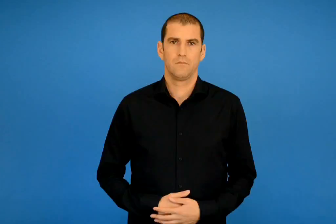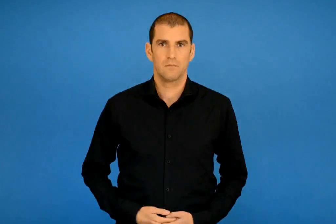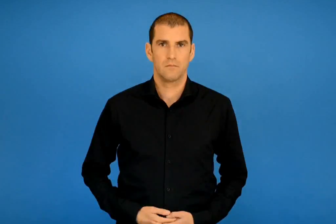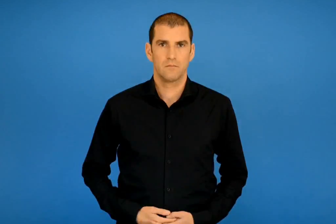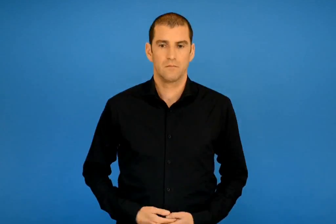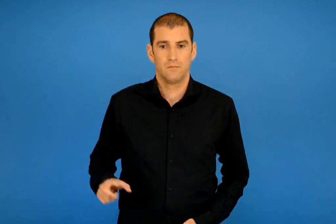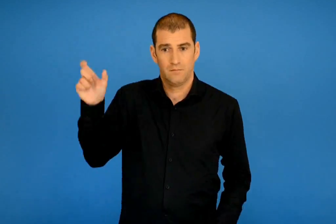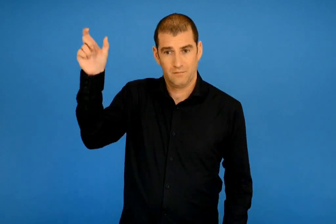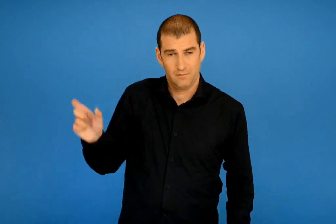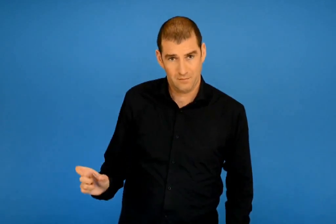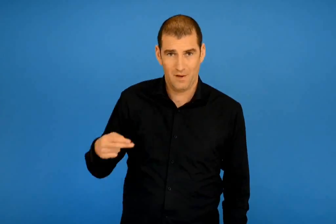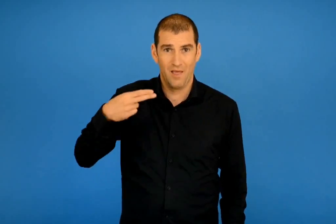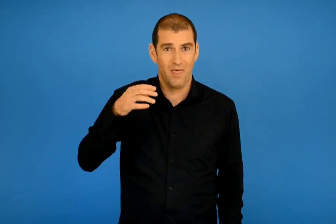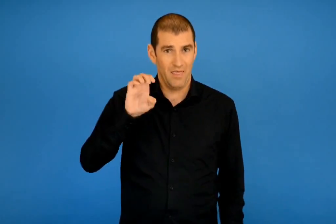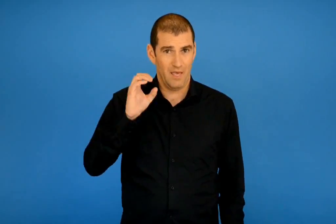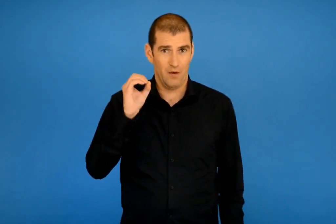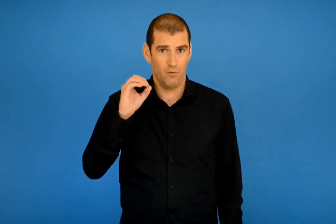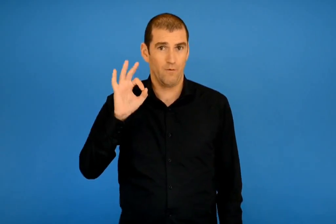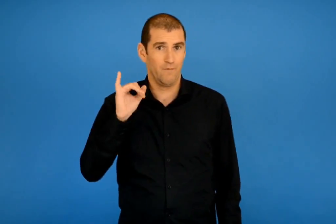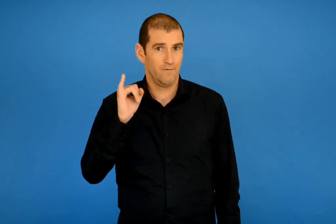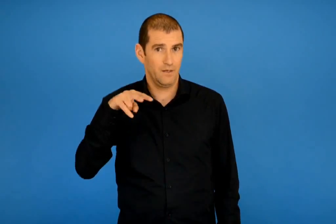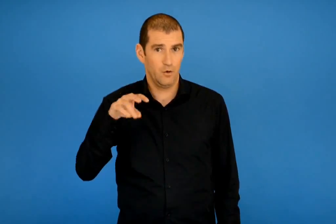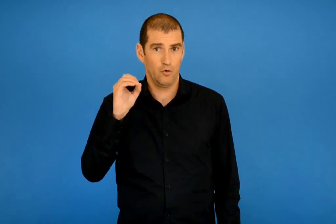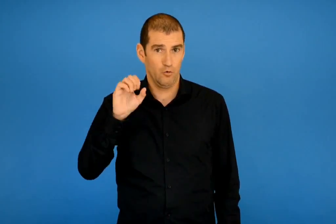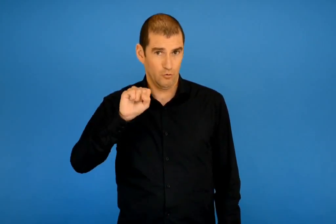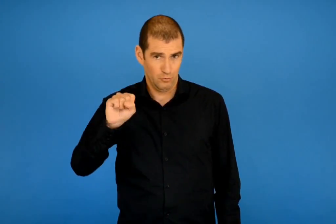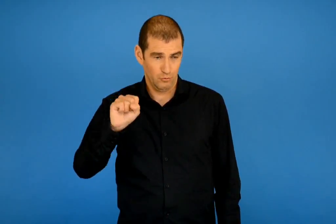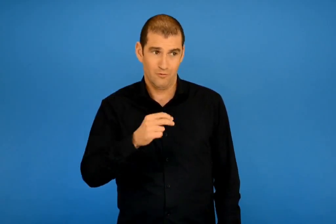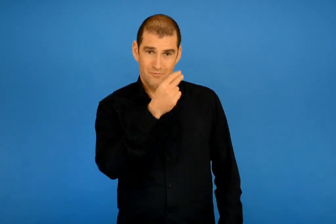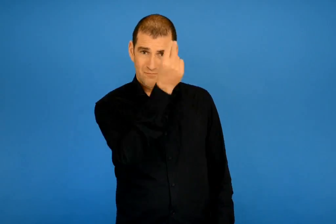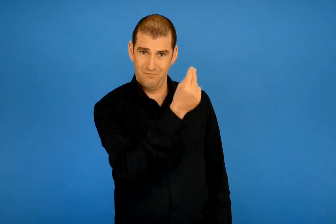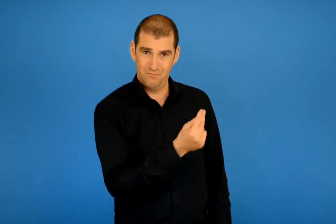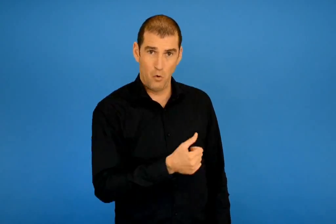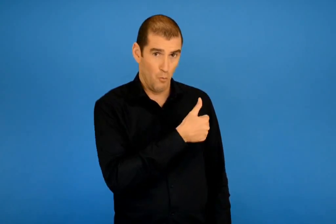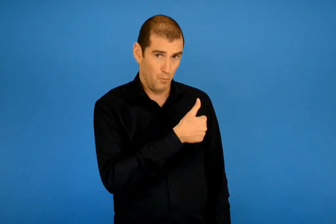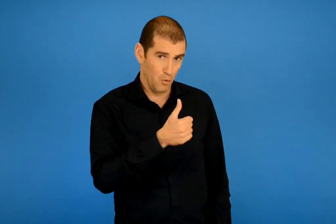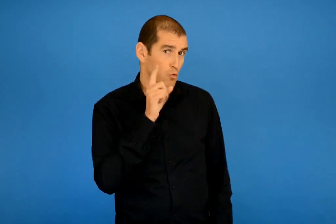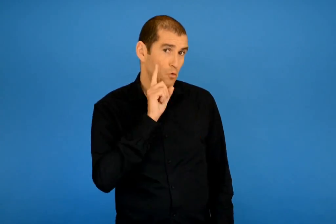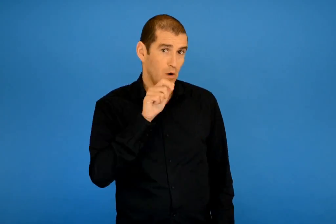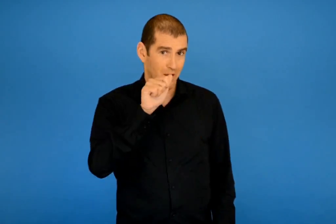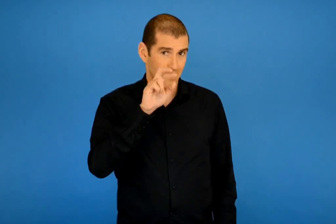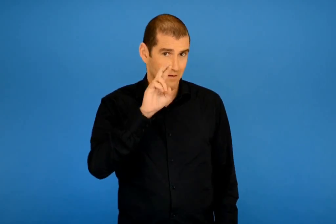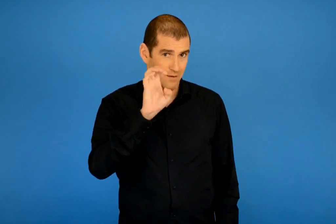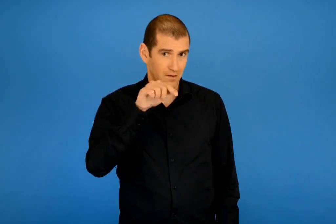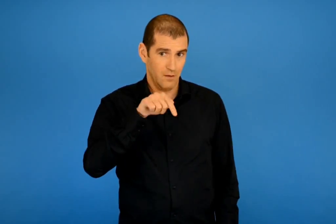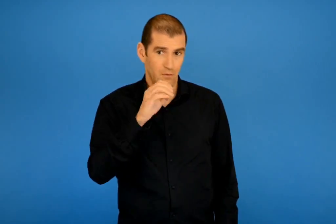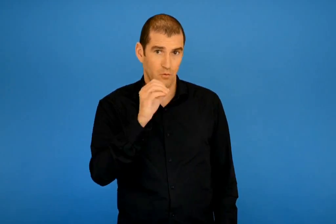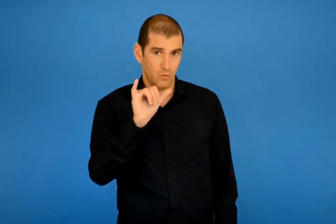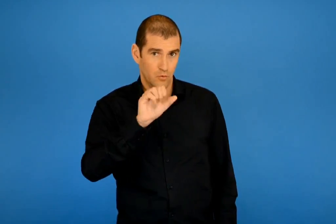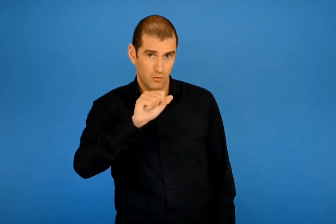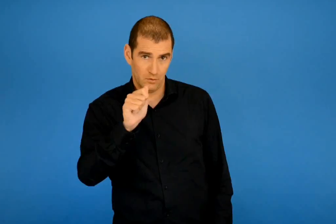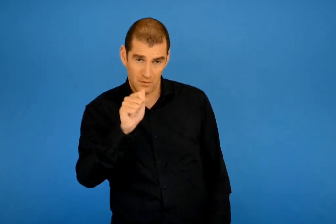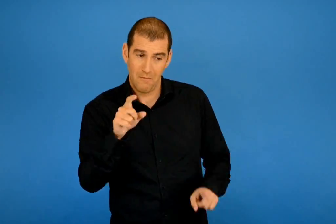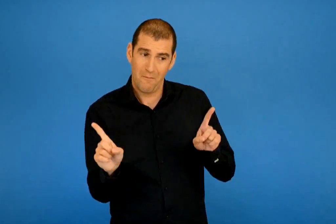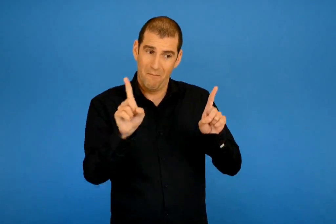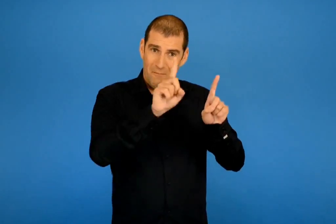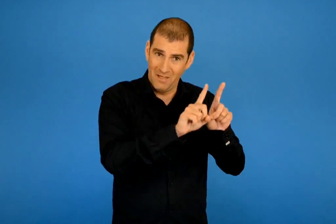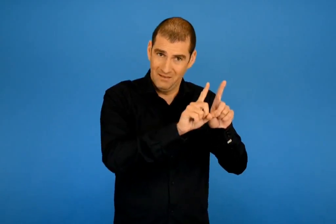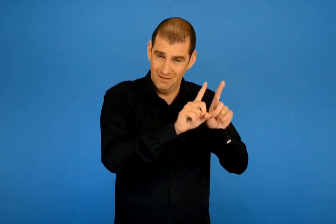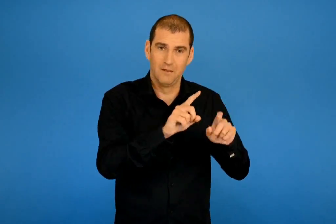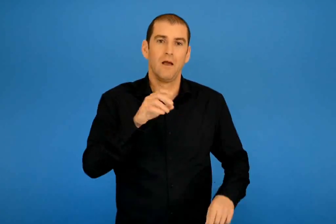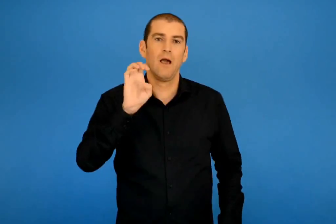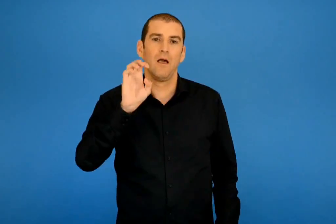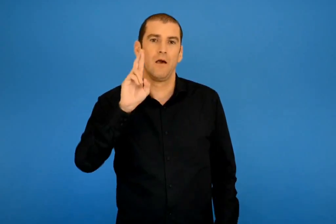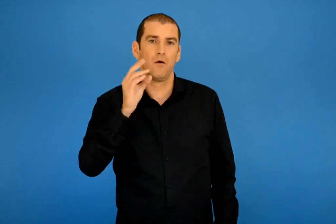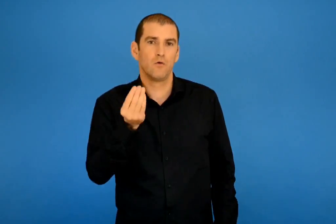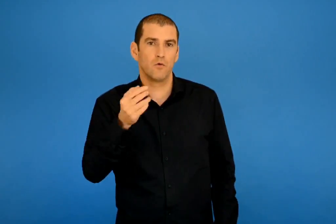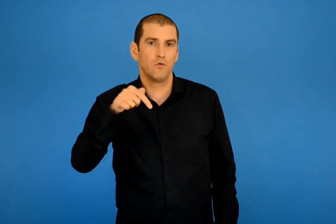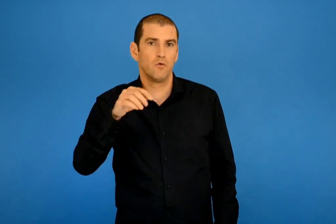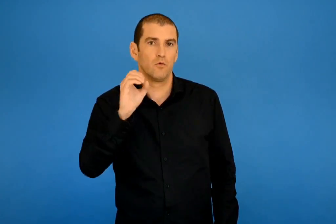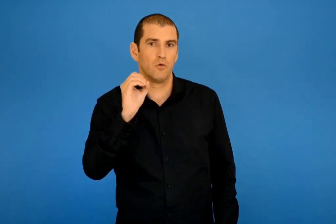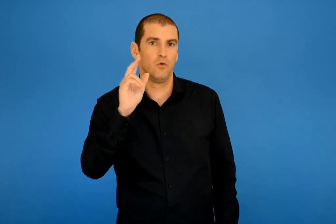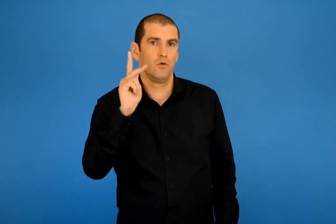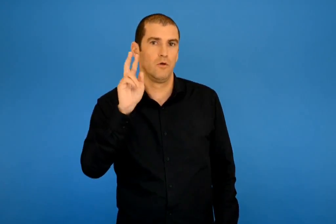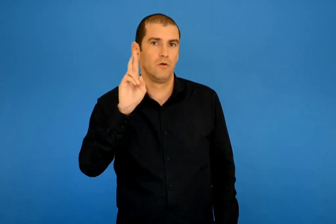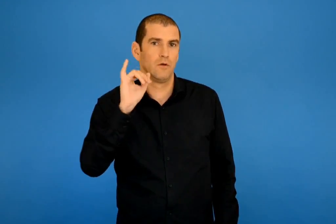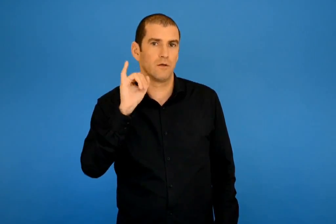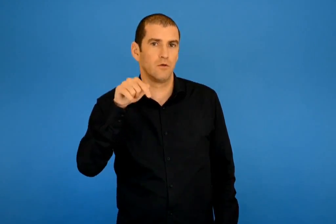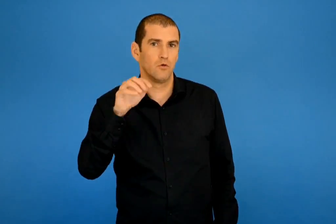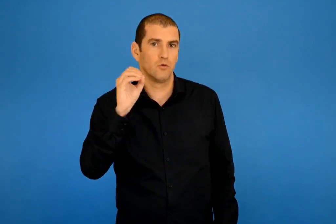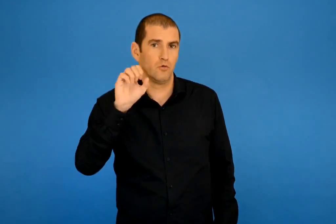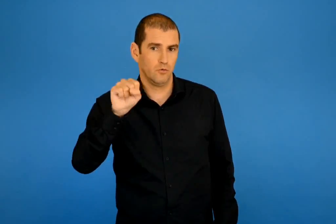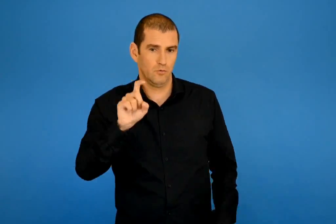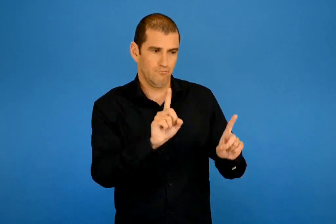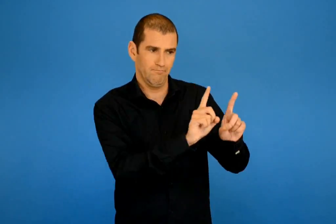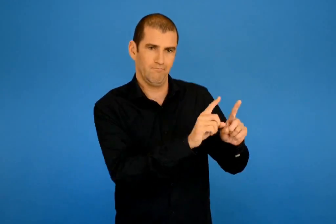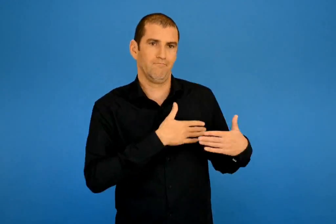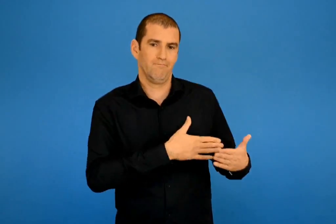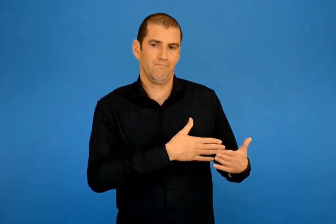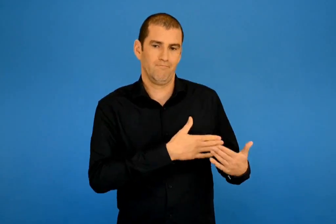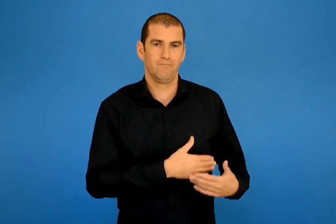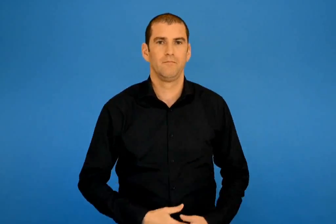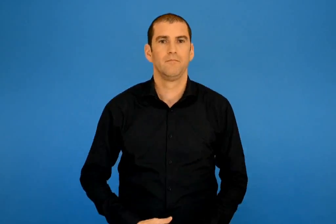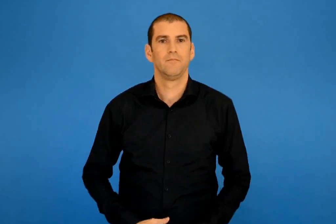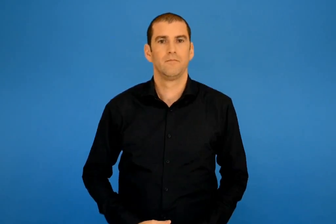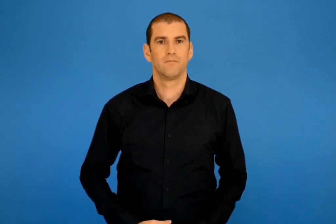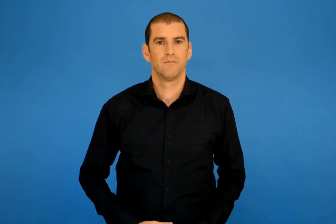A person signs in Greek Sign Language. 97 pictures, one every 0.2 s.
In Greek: μαζί με την αρετούσα ο θεόφιλος ζωγράφισε και τον καλό της τον ερωτόκριτο
